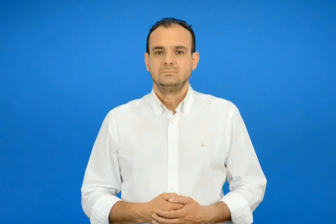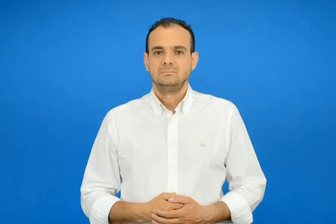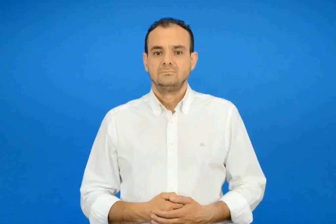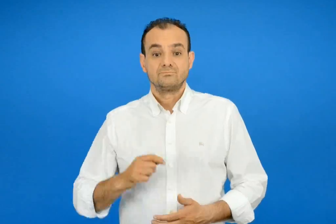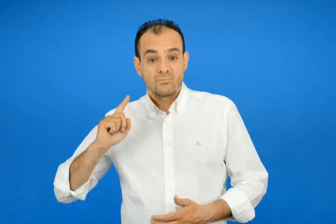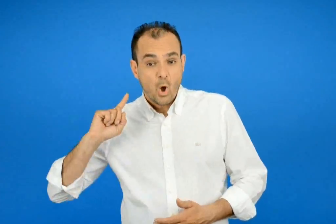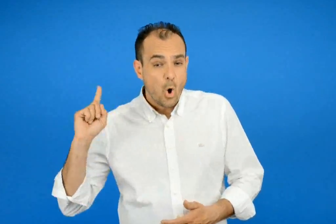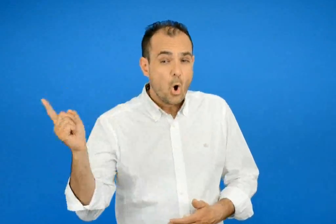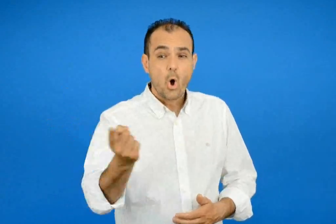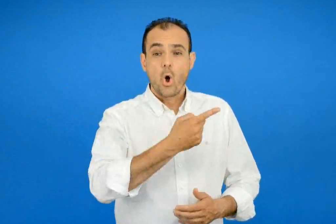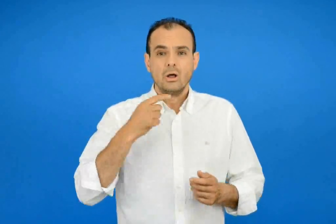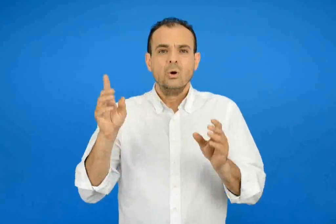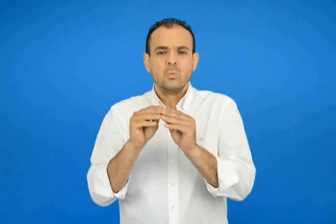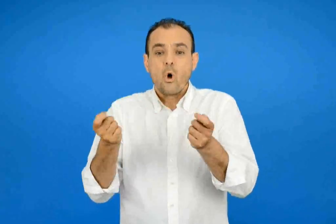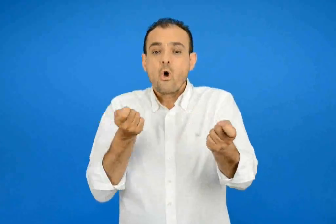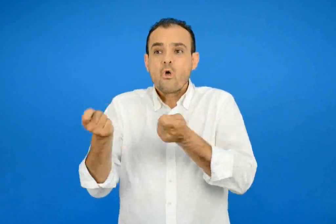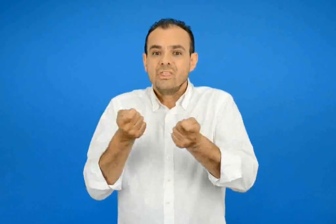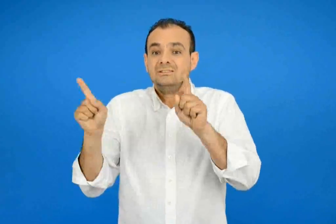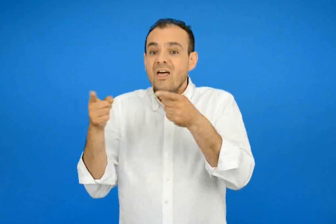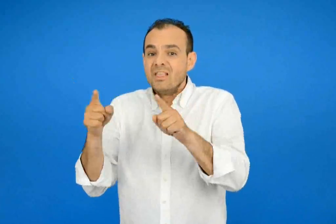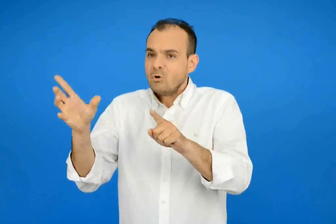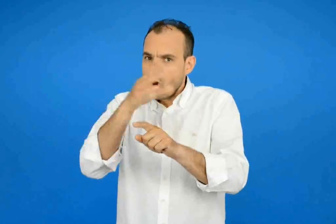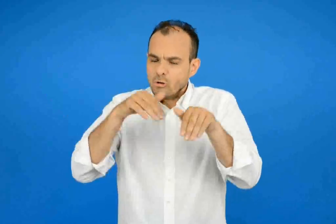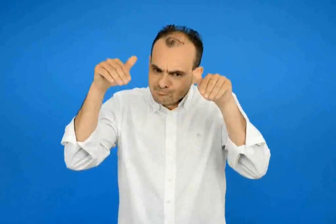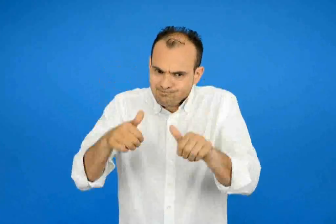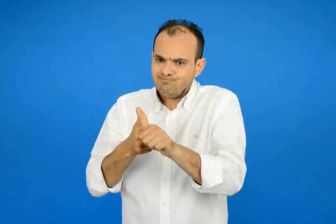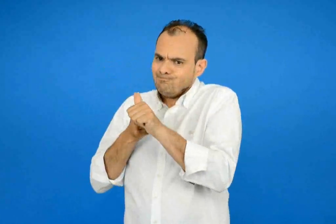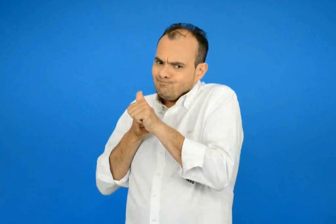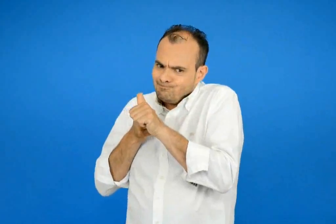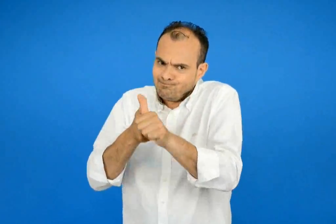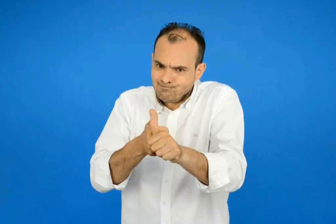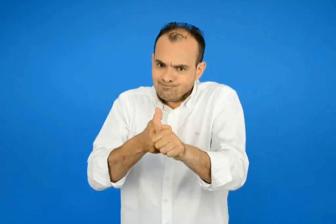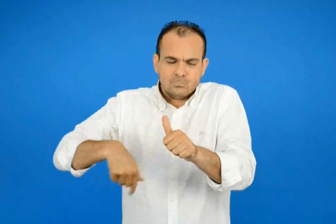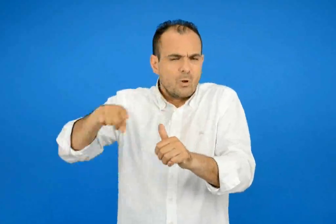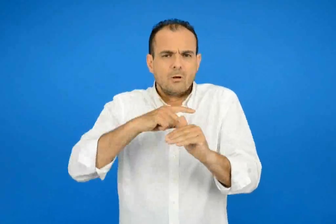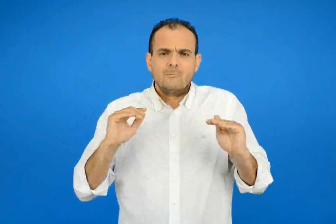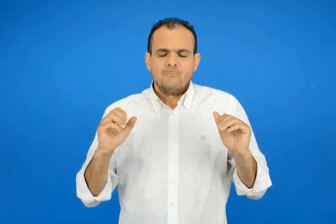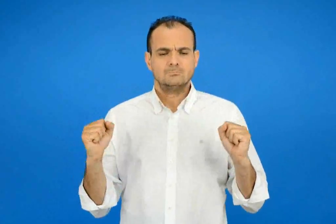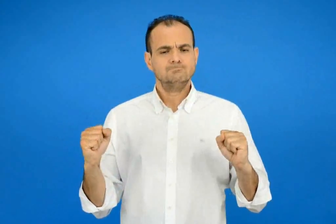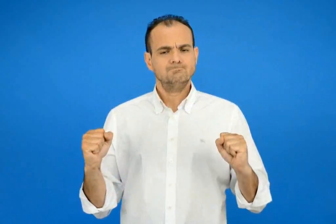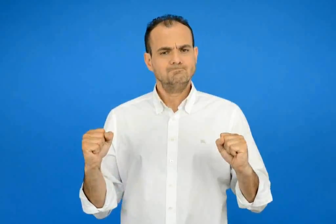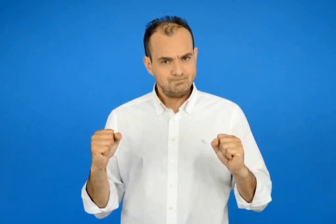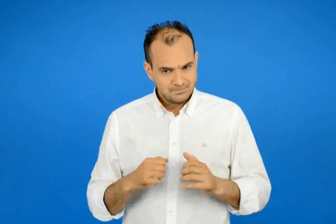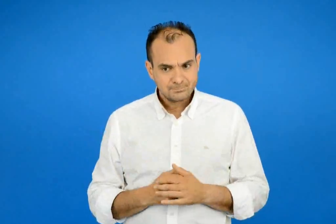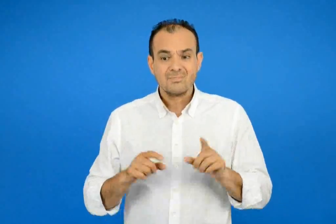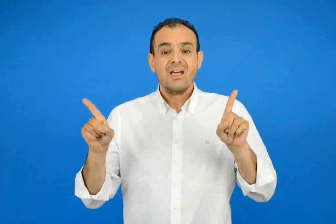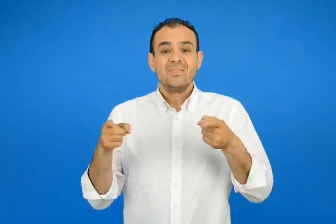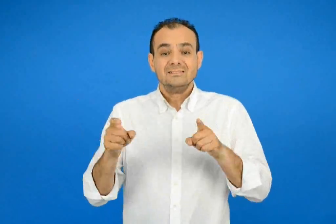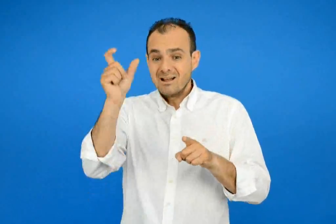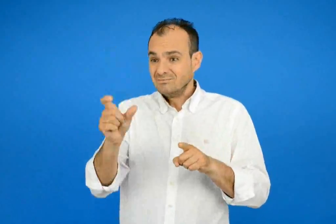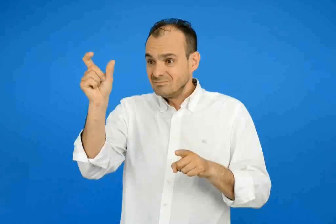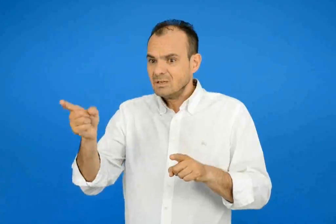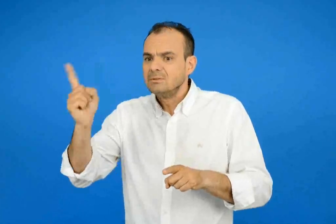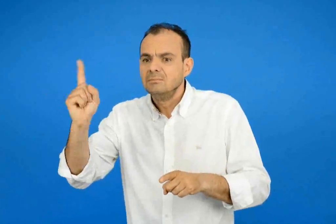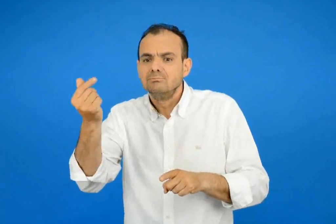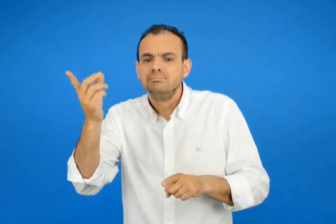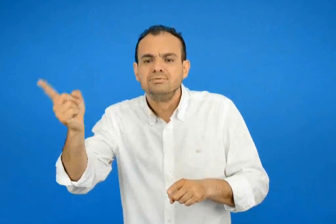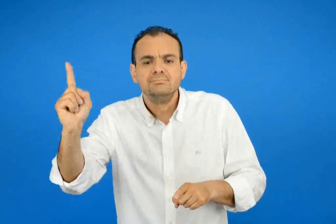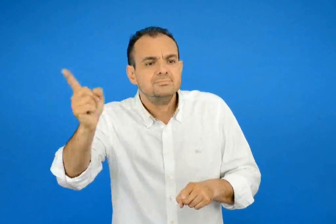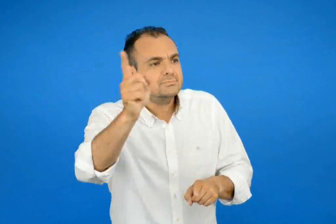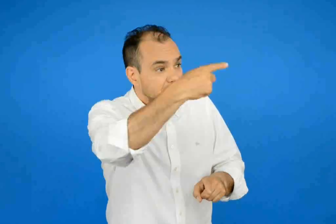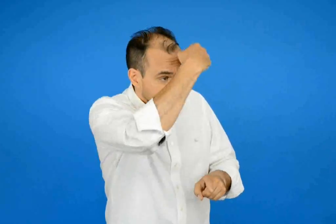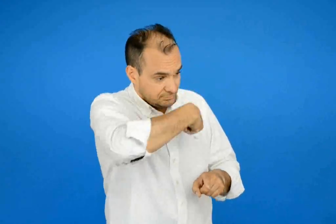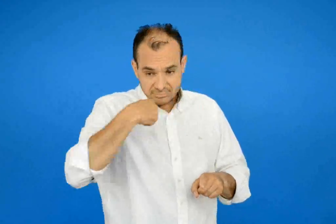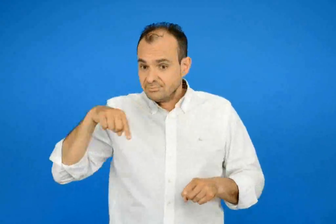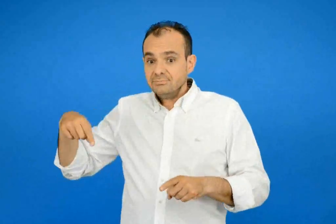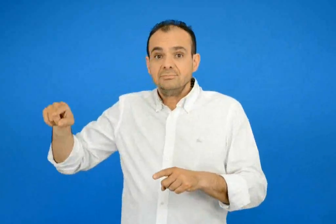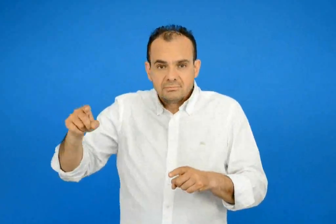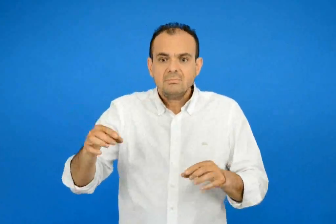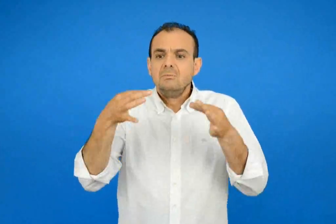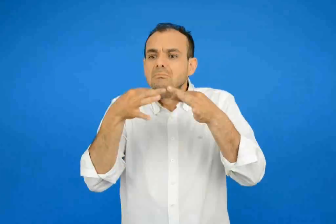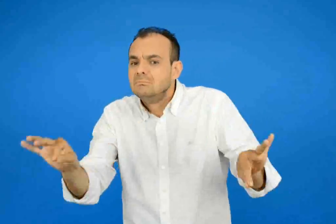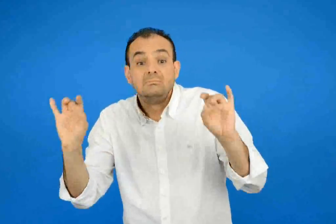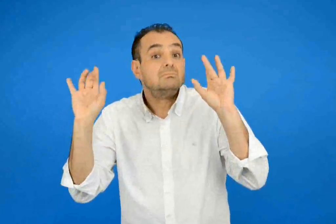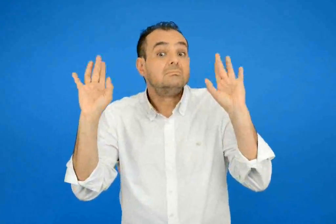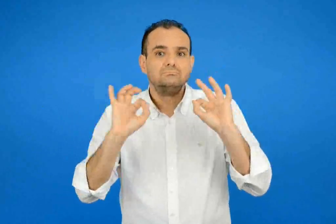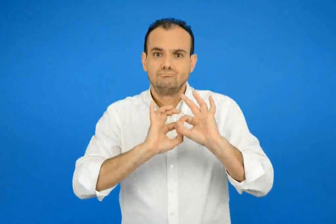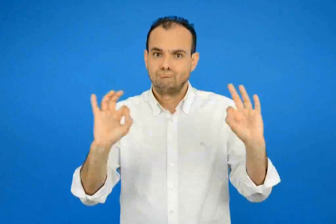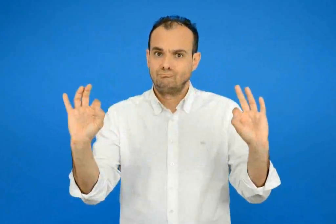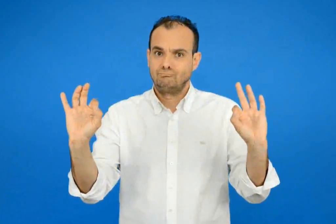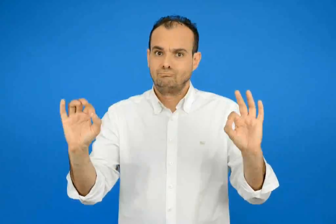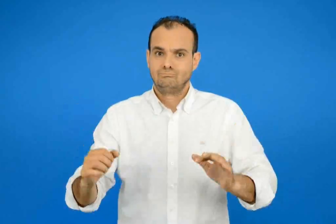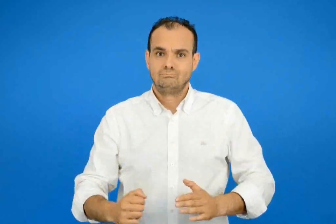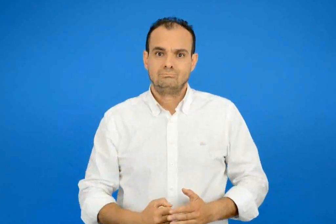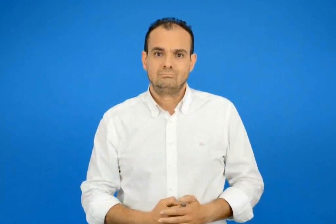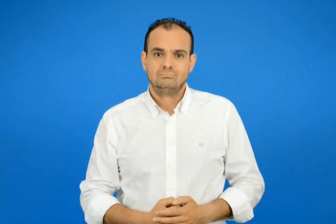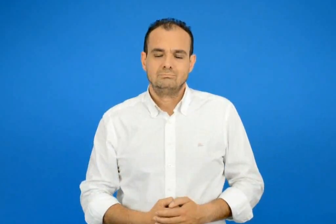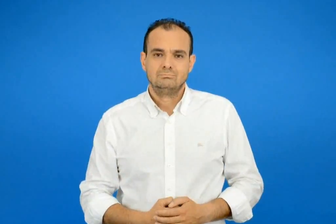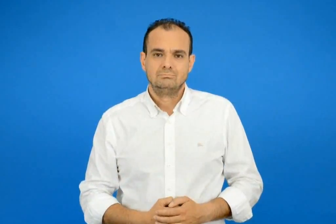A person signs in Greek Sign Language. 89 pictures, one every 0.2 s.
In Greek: όλοι ακολουθήσαμε τις οδηγίες των δάσκαλων και παραμείναμε ψύχραιμοι όταν μας μέτρησαν οι δάσκαλοι βρέθηκε ότι δεν έλειπε κάνεις
